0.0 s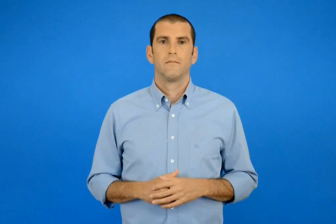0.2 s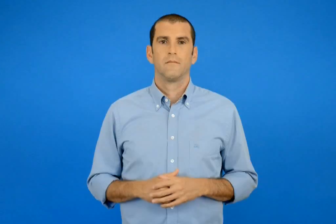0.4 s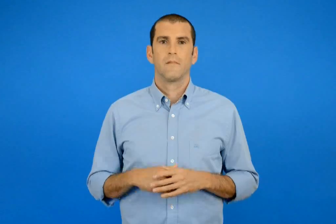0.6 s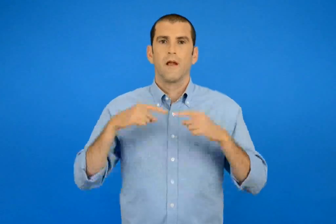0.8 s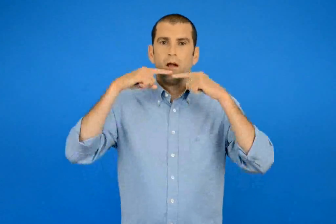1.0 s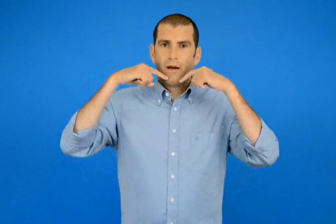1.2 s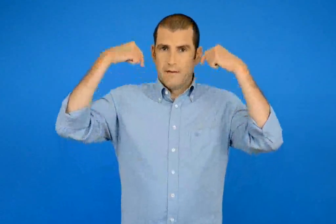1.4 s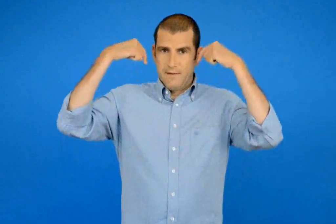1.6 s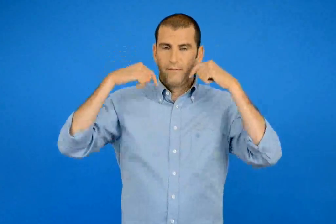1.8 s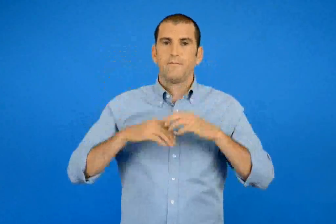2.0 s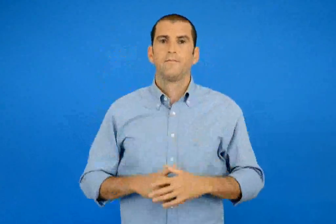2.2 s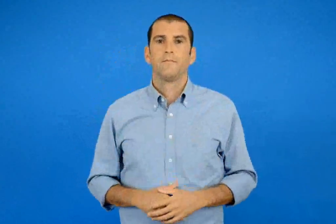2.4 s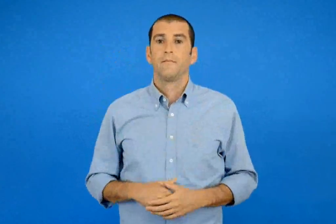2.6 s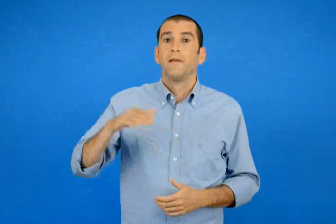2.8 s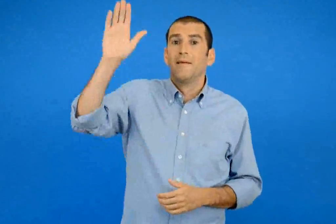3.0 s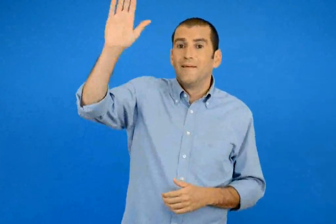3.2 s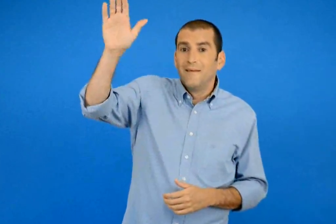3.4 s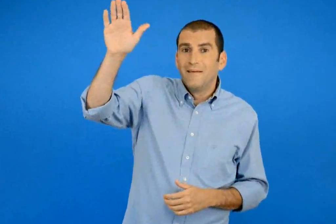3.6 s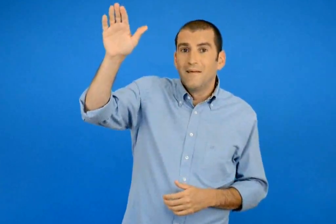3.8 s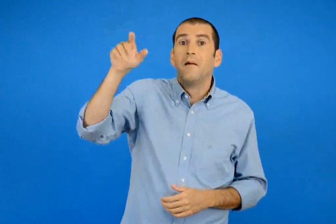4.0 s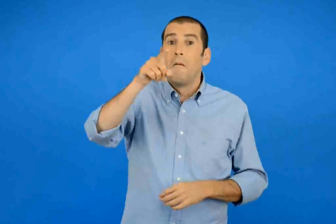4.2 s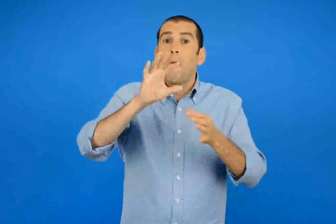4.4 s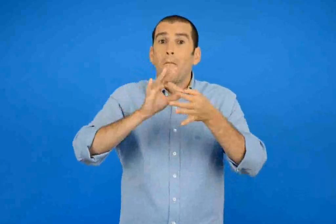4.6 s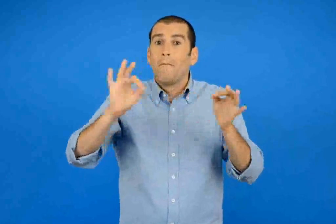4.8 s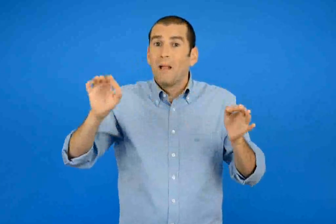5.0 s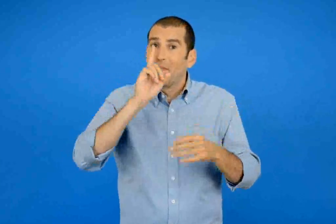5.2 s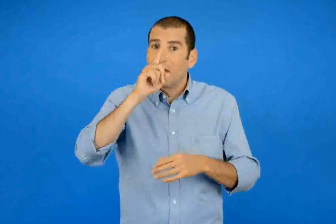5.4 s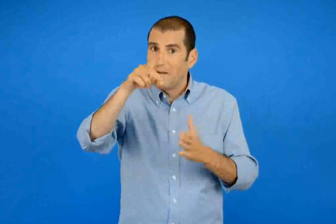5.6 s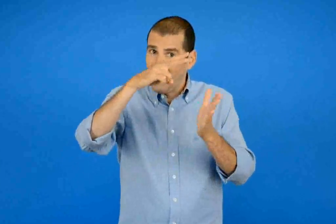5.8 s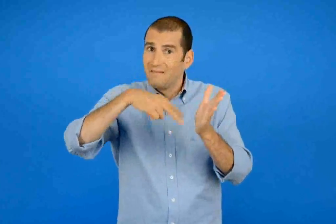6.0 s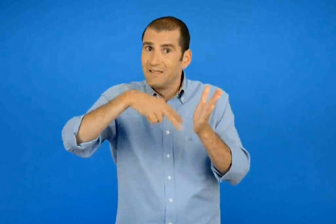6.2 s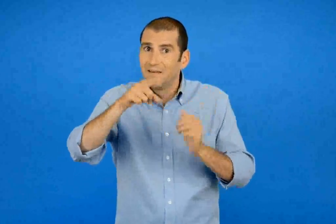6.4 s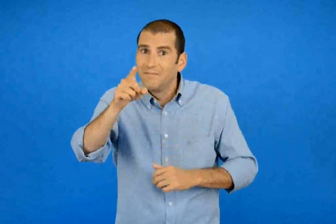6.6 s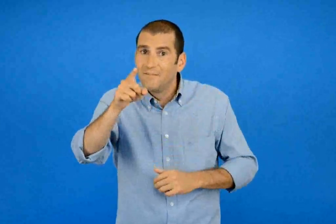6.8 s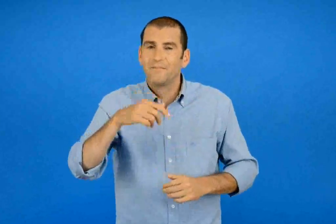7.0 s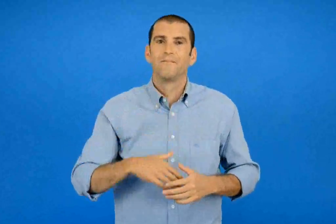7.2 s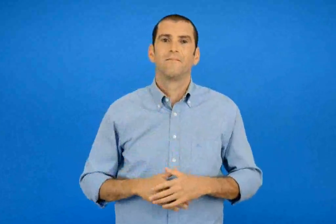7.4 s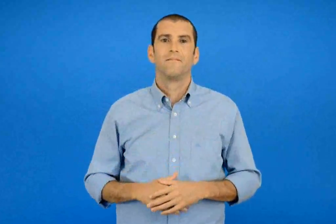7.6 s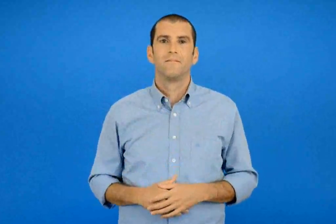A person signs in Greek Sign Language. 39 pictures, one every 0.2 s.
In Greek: χαρά κυριά εσείς διαβάζετε παραμυθία ;
